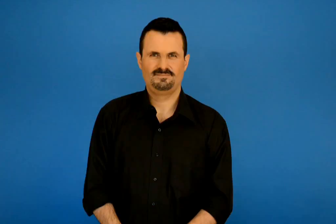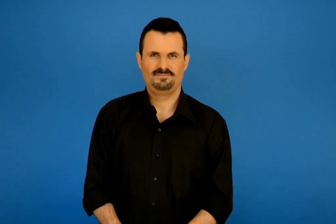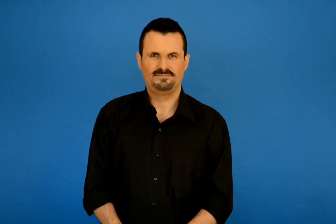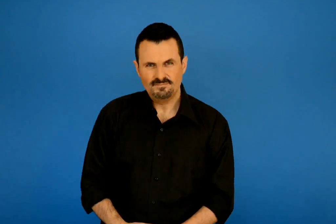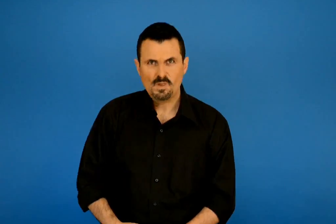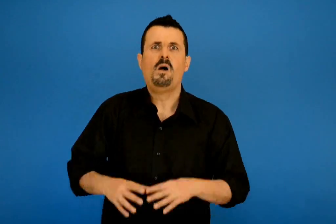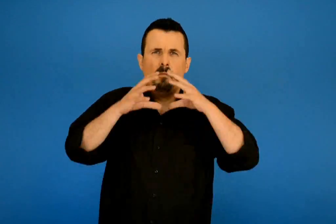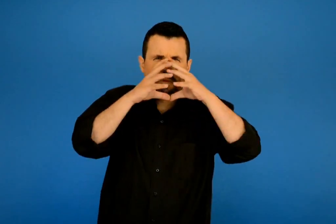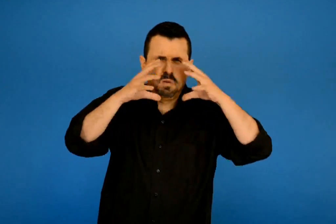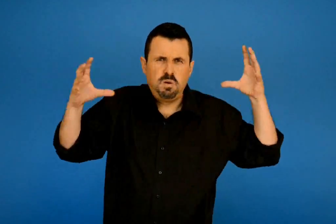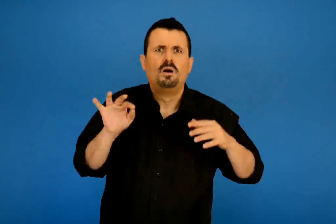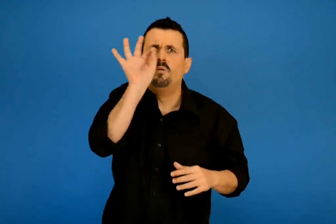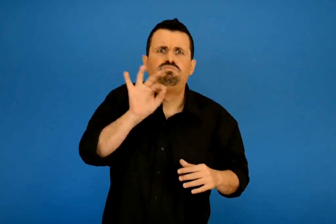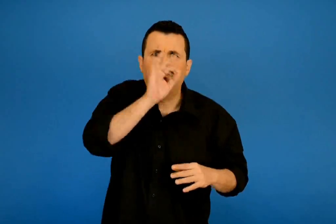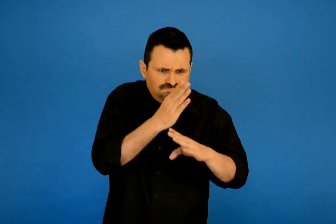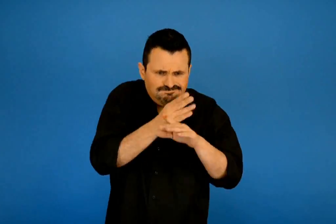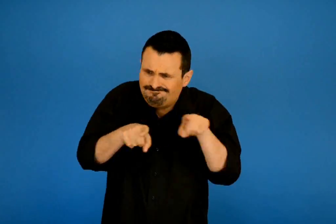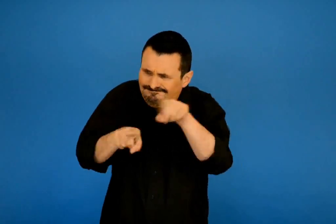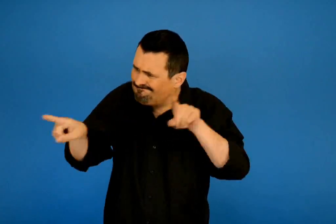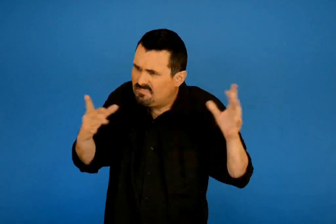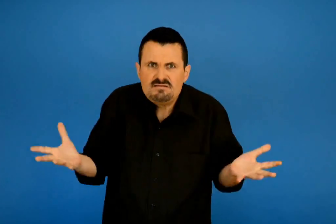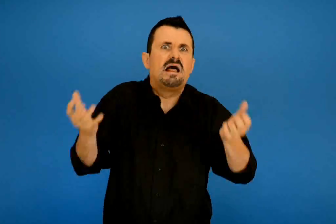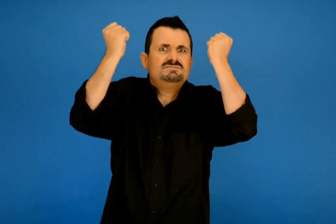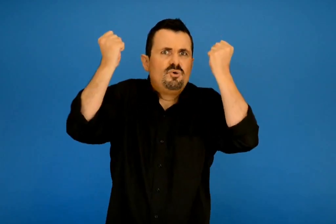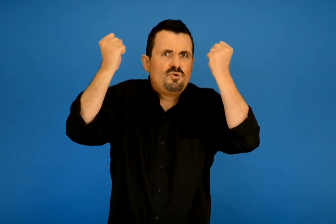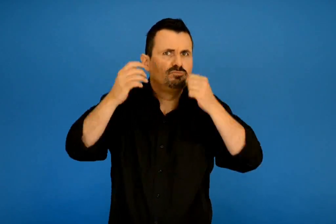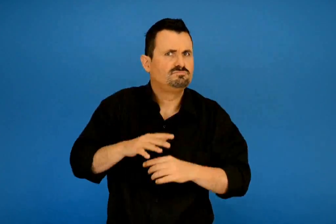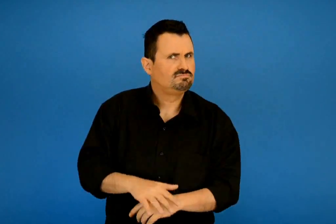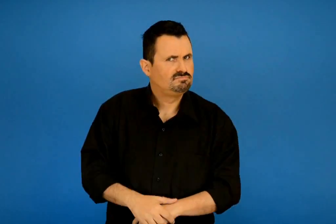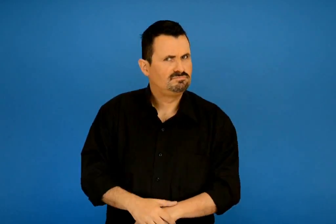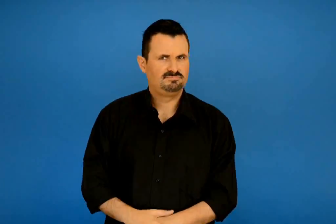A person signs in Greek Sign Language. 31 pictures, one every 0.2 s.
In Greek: που κρυφτήκαν τα μπαλόνια για να σωθούν ;
